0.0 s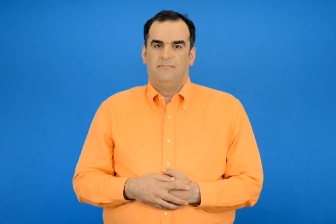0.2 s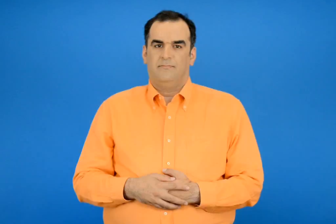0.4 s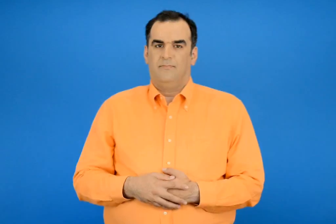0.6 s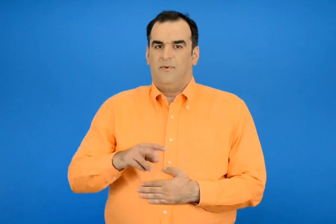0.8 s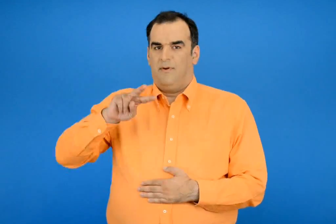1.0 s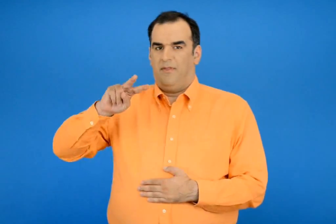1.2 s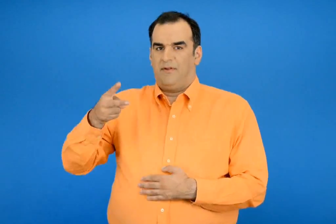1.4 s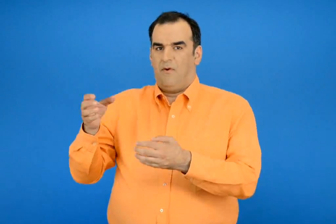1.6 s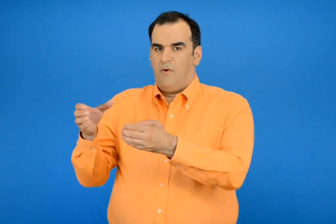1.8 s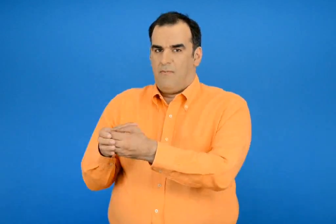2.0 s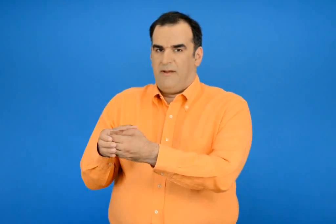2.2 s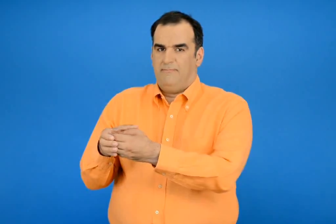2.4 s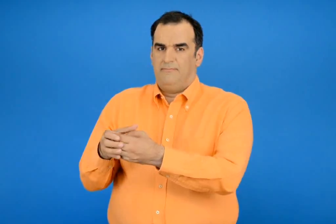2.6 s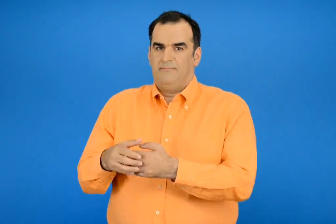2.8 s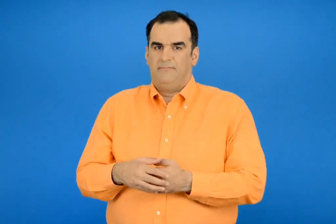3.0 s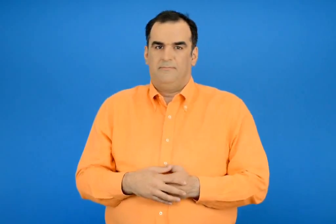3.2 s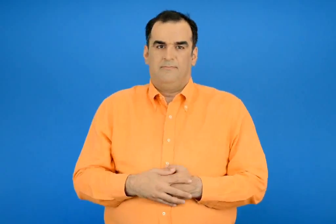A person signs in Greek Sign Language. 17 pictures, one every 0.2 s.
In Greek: 2η ομάδα
